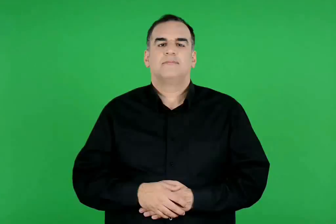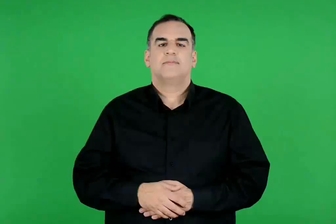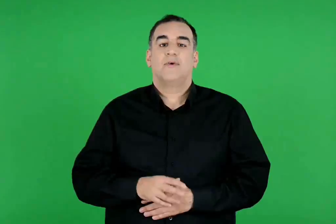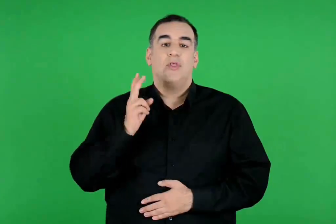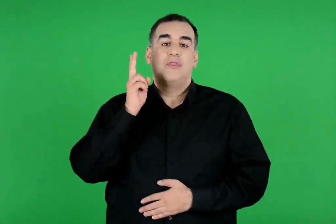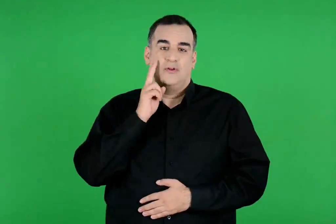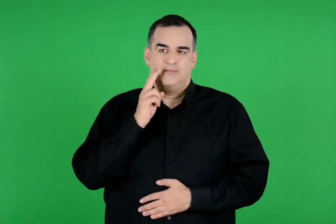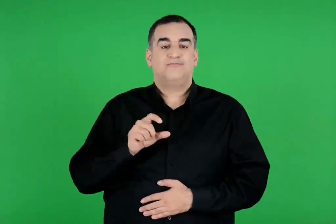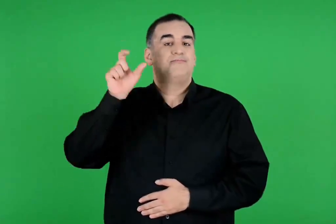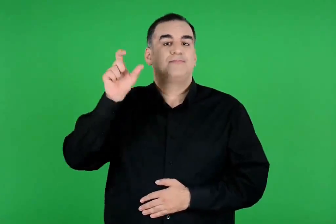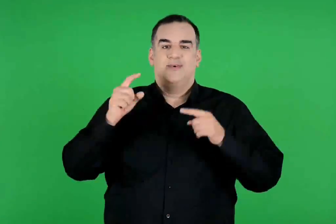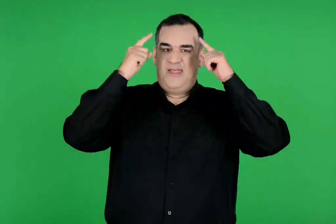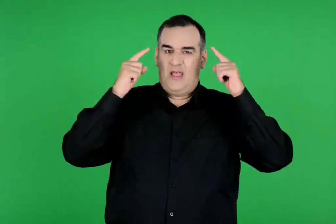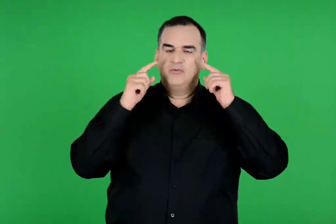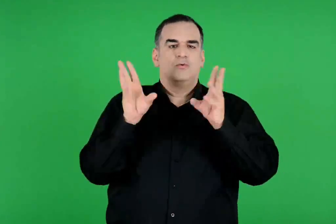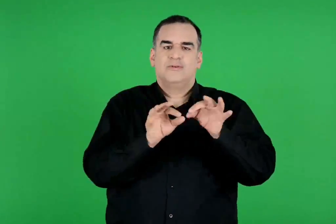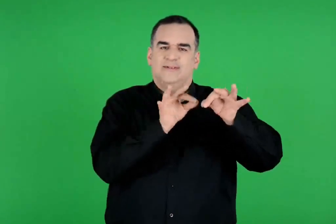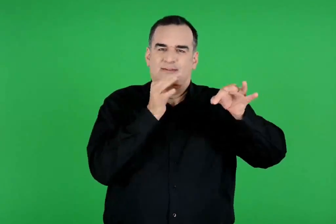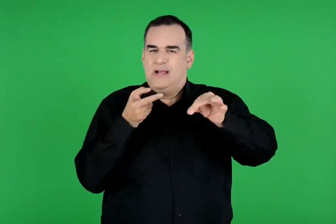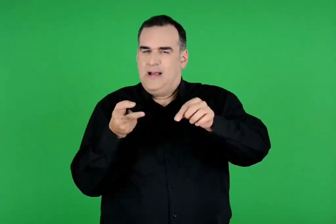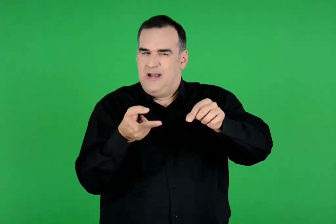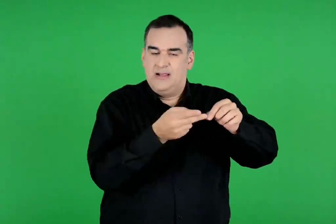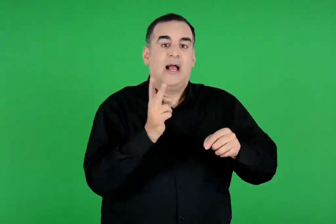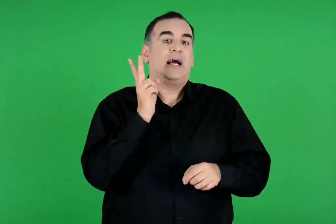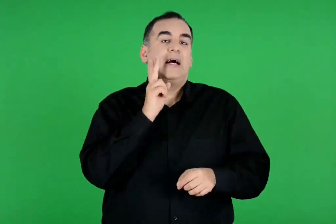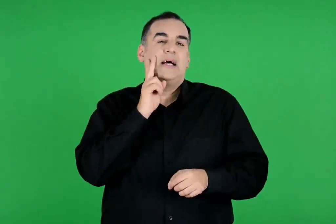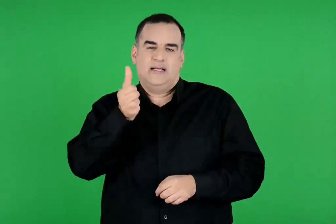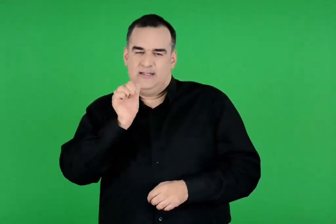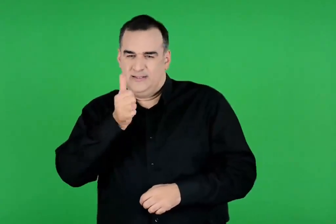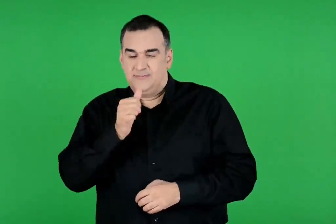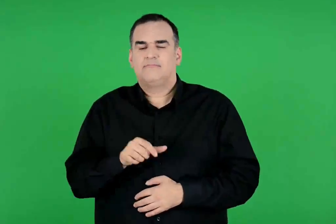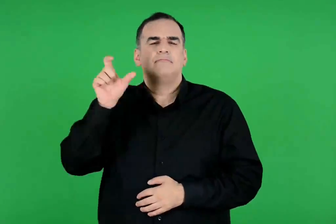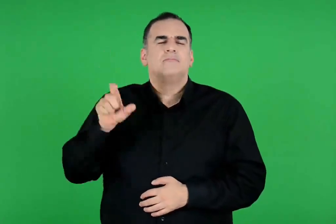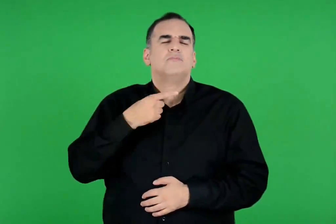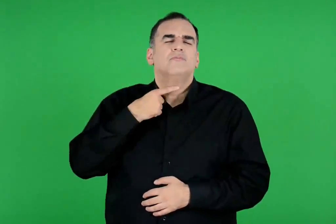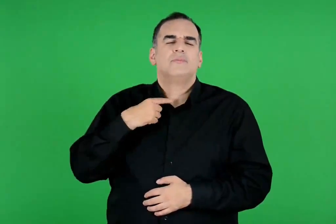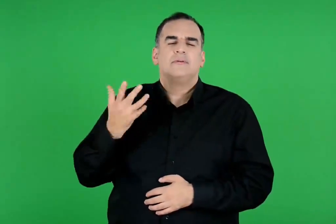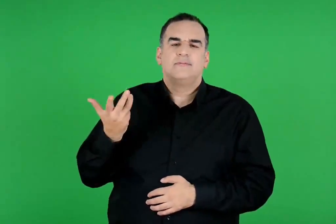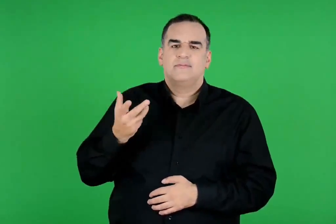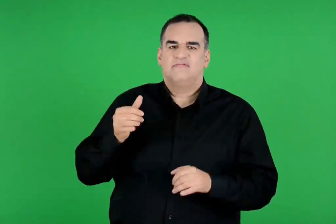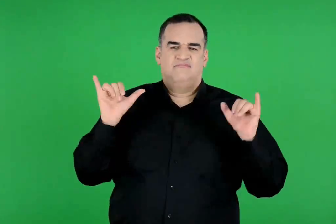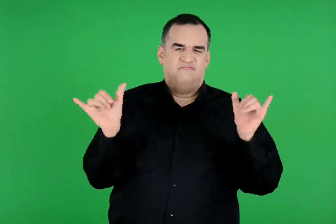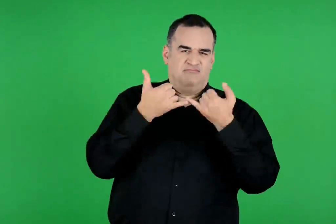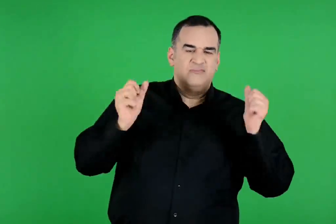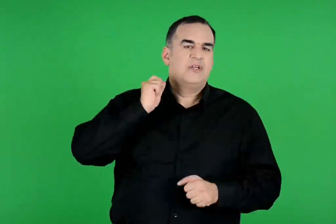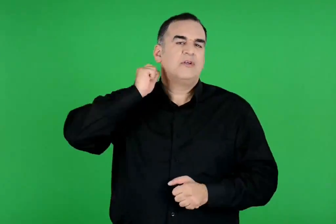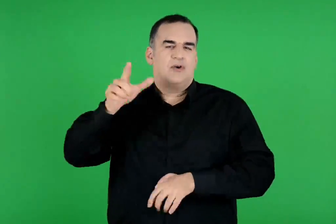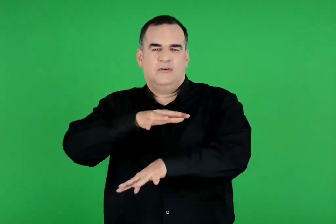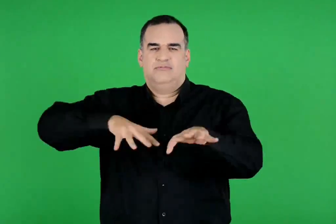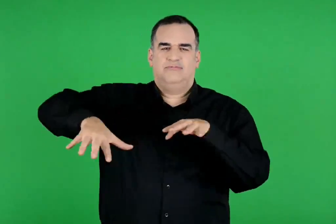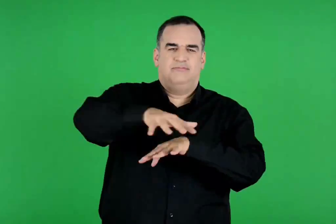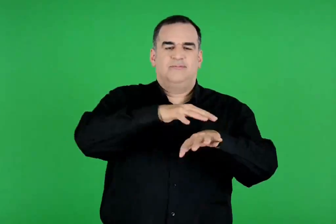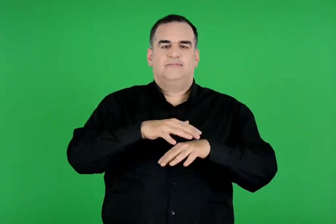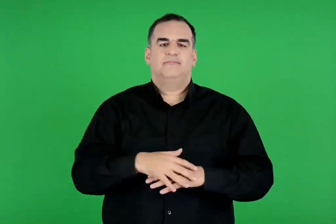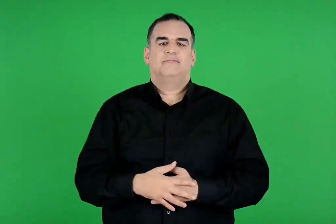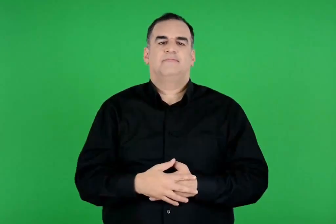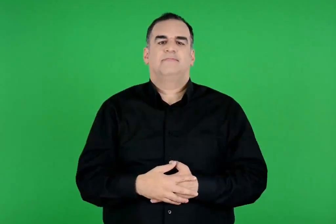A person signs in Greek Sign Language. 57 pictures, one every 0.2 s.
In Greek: ο διόνυσος , που ήταν θεός του αμπελιού και του κρασιού και του άρεσαν τα γλέντια και οι γιορτές
